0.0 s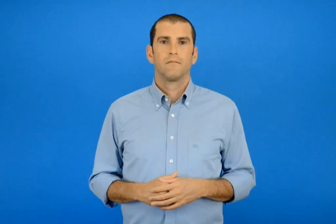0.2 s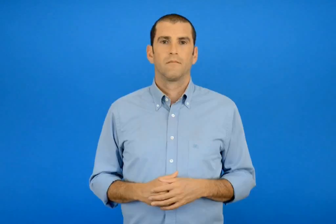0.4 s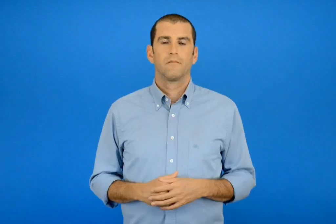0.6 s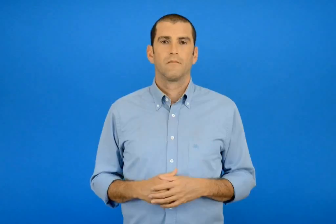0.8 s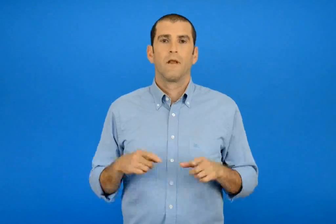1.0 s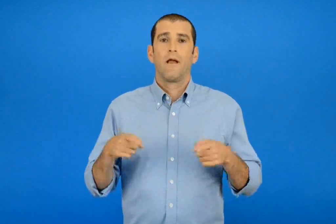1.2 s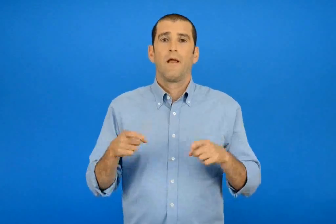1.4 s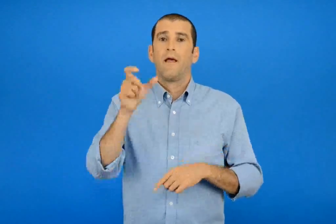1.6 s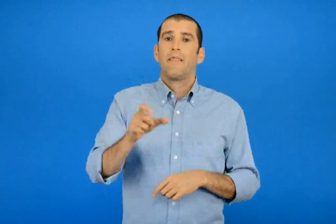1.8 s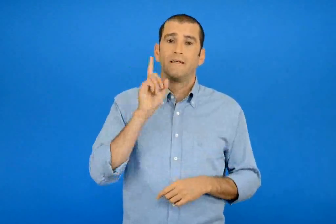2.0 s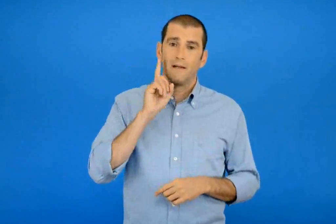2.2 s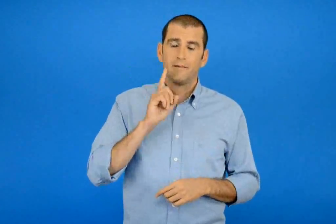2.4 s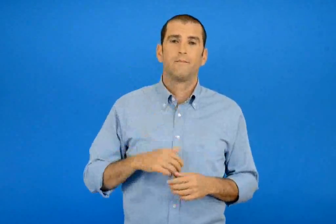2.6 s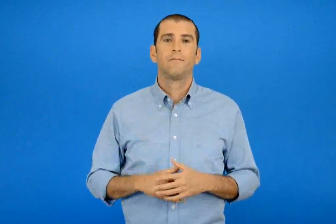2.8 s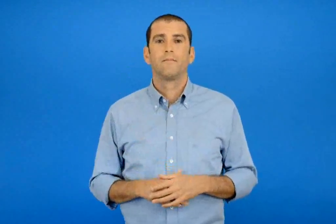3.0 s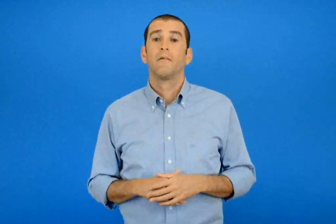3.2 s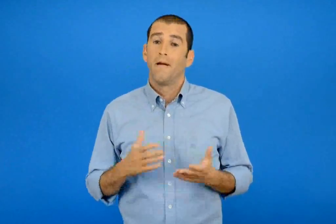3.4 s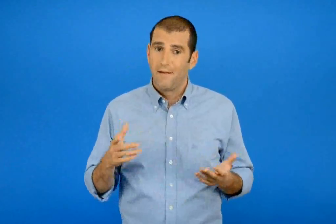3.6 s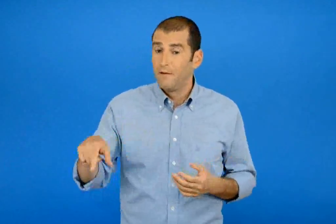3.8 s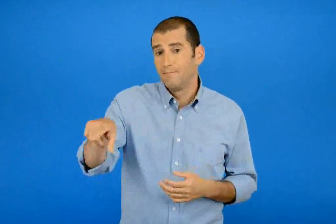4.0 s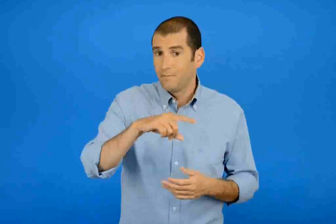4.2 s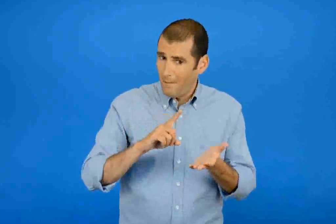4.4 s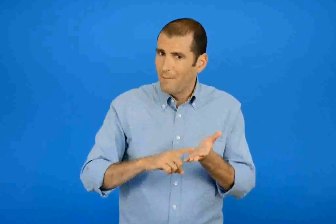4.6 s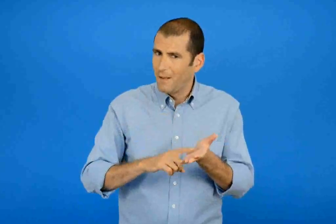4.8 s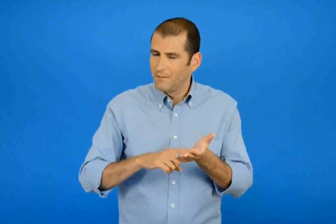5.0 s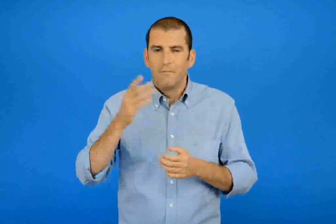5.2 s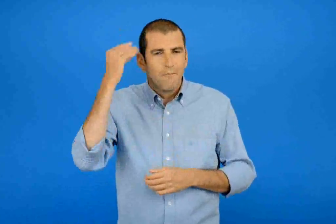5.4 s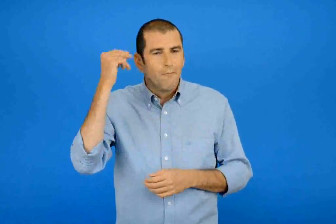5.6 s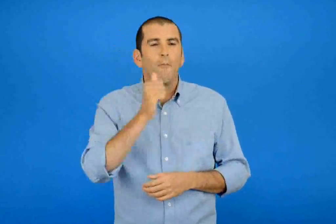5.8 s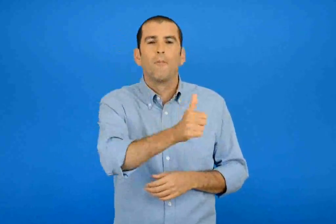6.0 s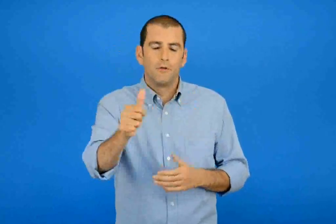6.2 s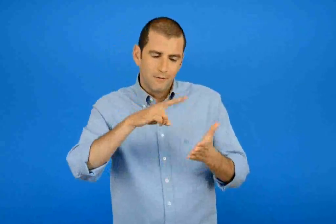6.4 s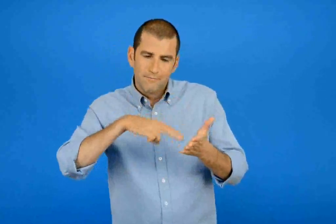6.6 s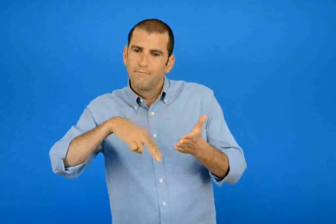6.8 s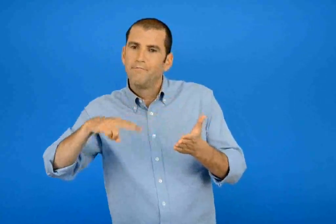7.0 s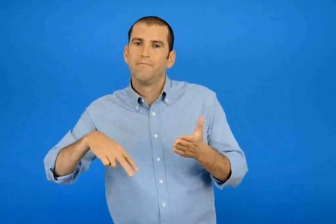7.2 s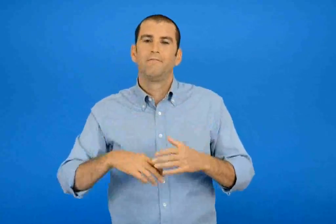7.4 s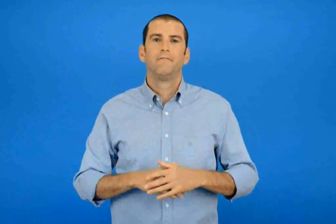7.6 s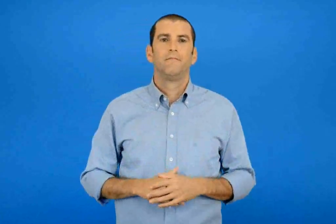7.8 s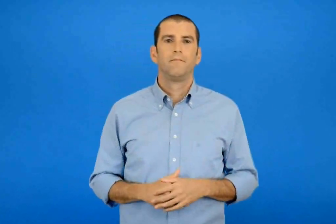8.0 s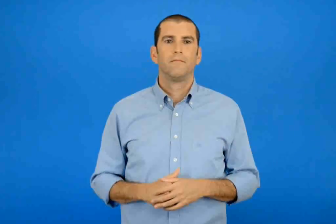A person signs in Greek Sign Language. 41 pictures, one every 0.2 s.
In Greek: δασκάλα καλό είναι να τα διαβάζετε και μόνοι σας
